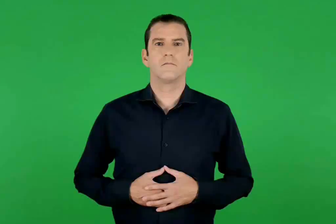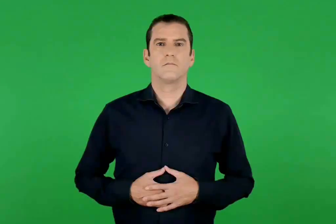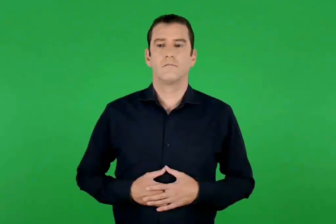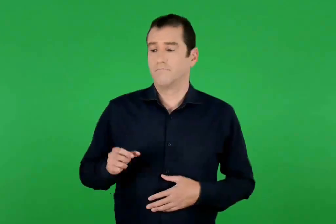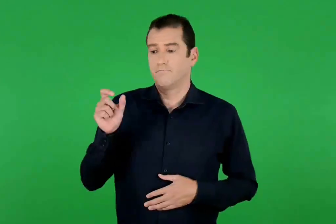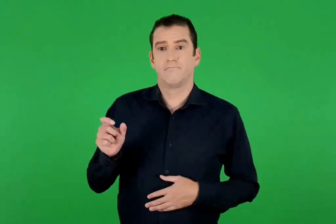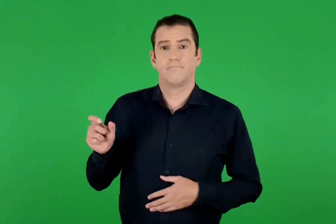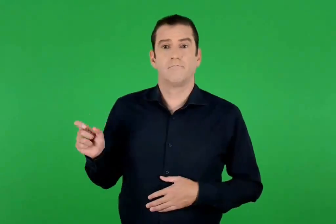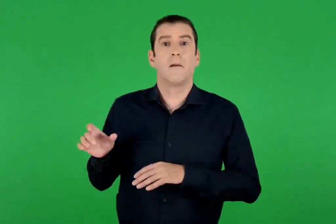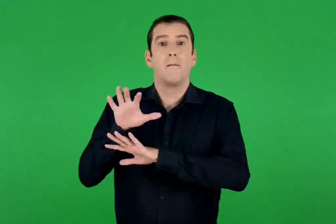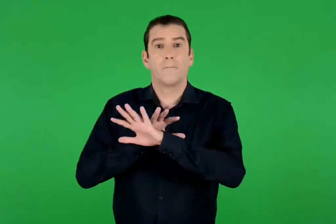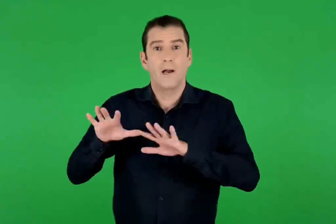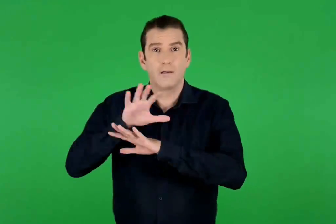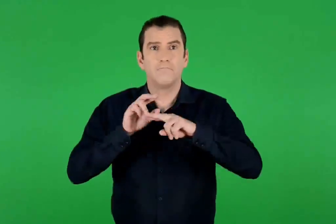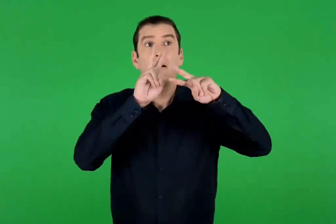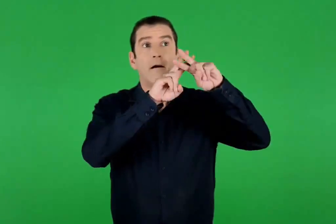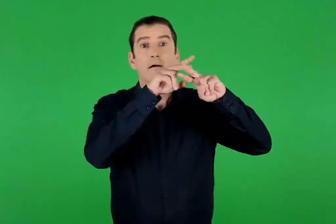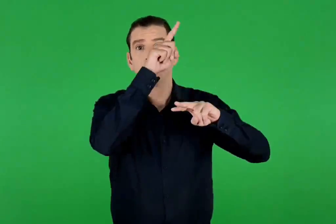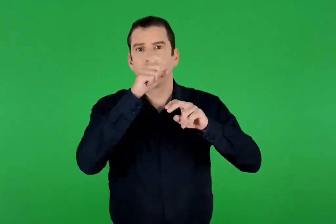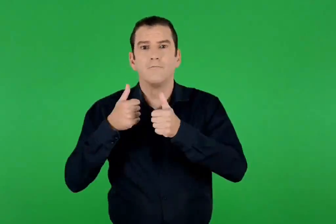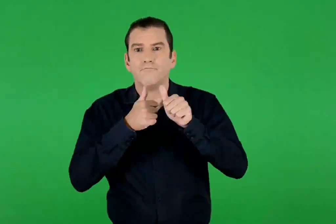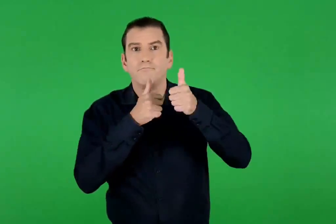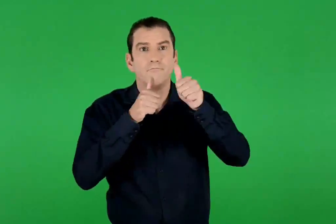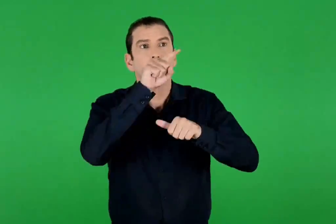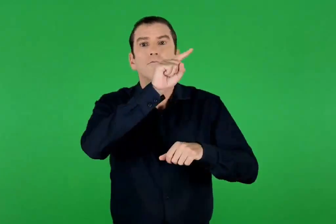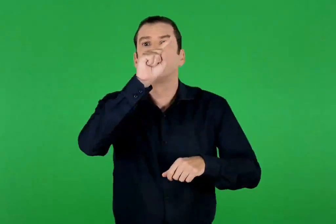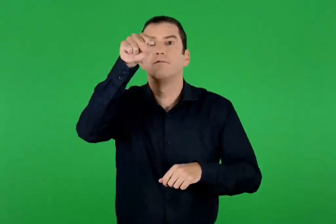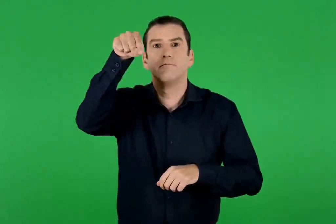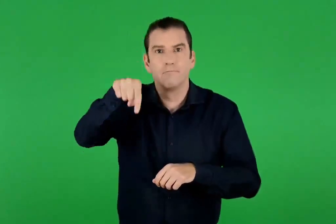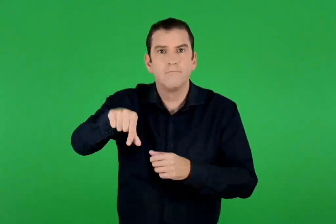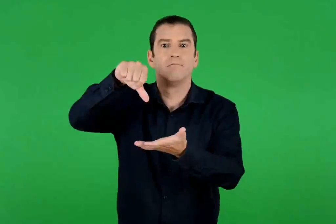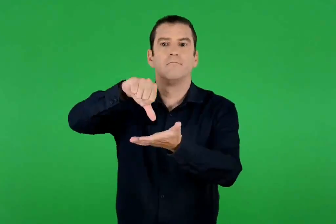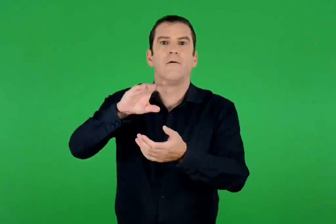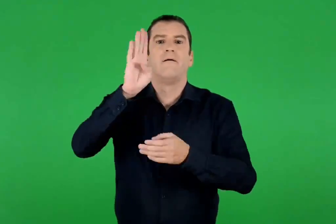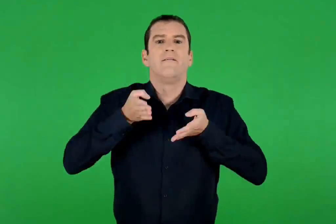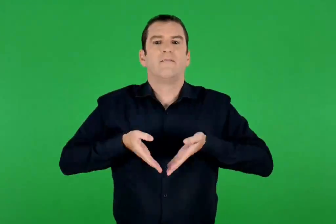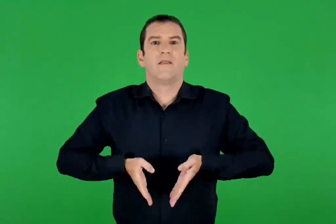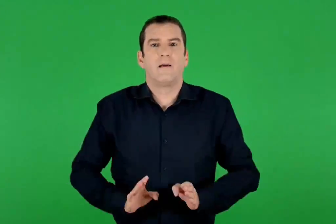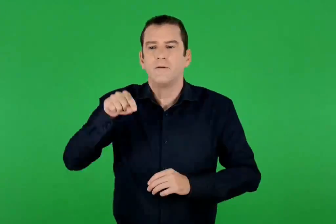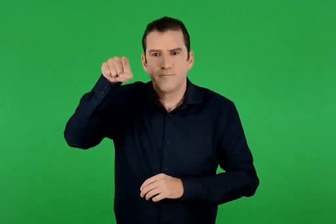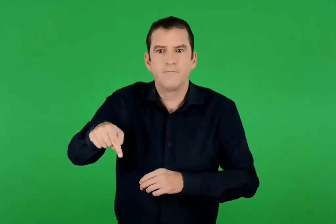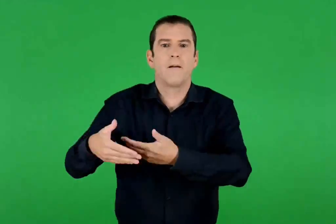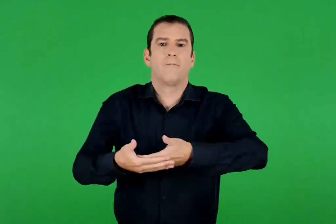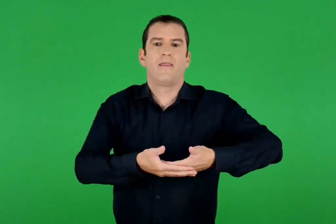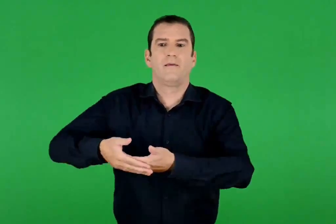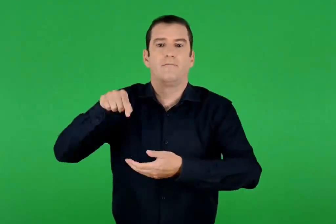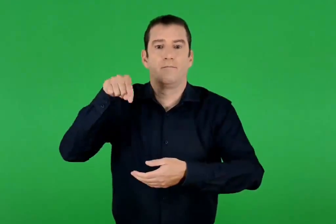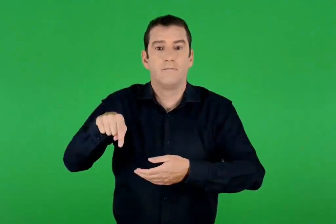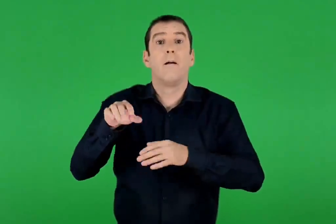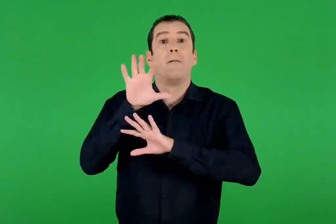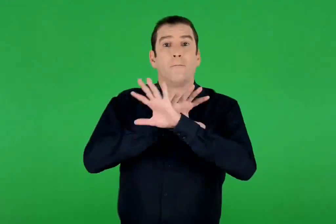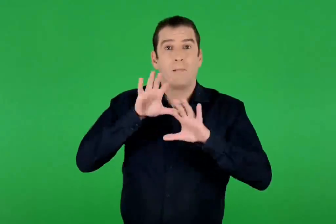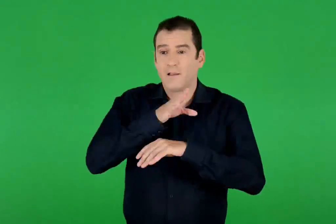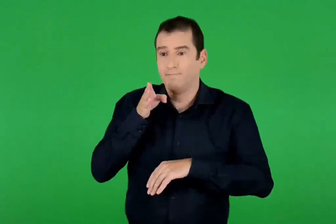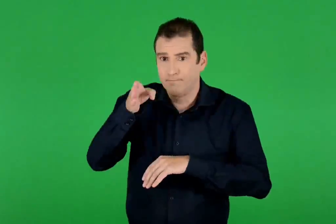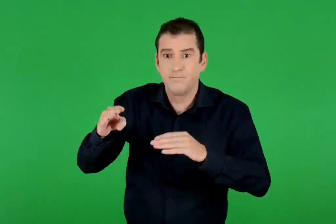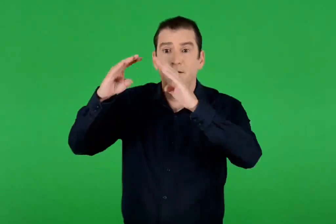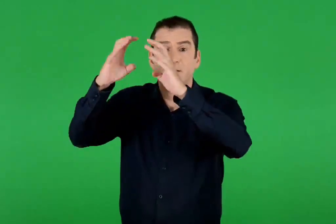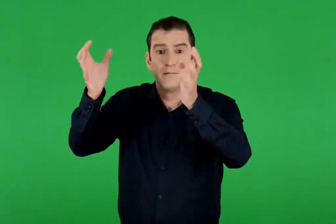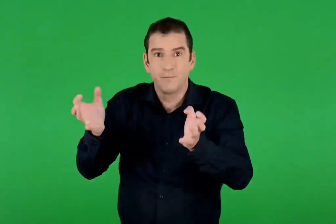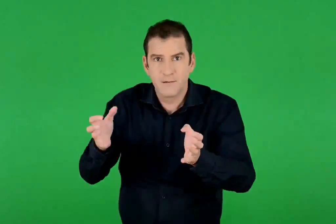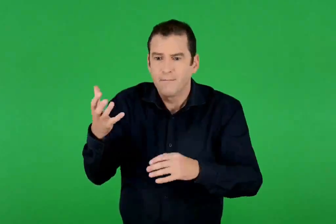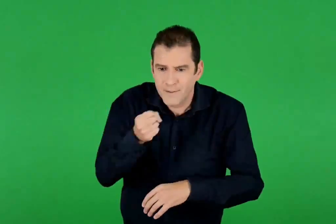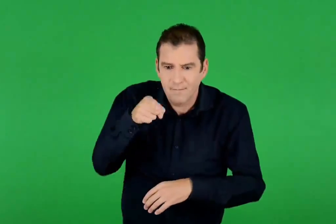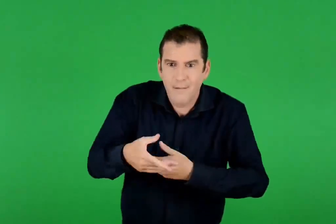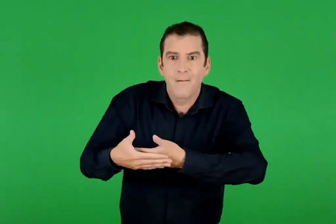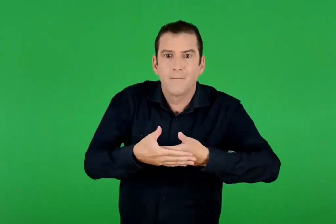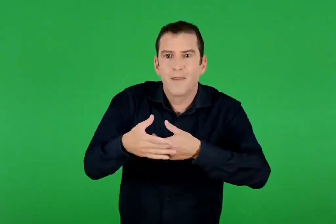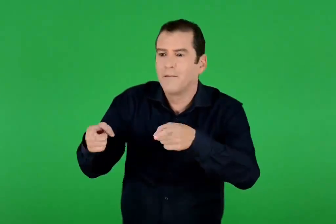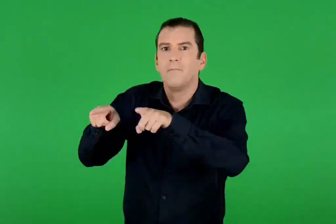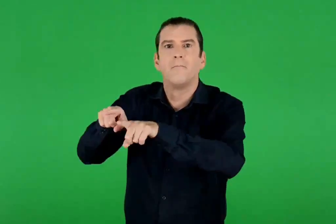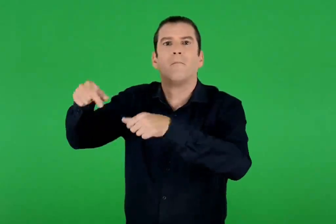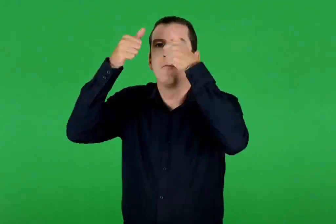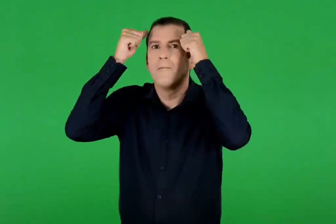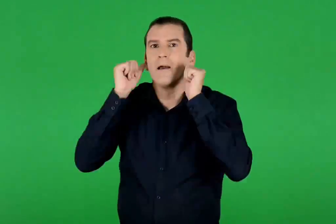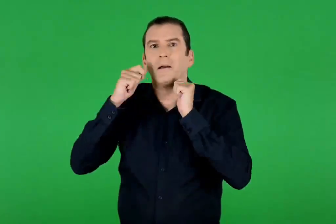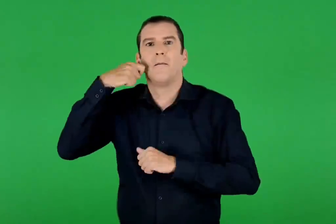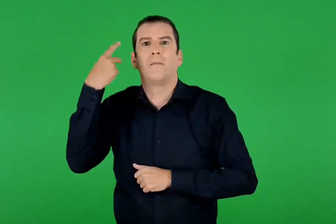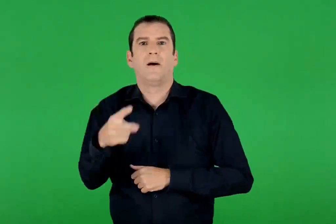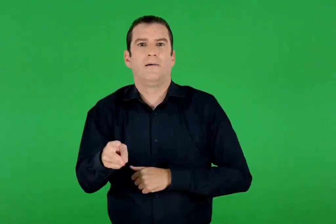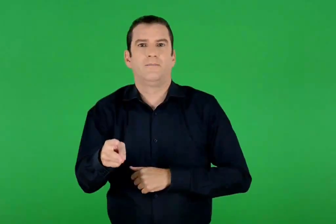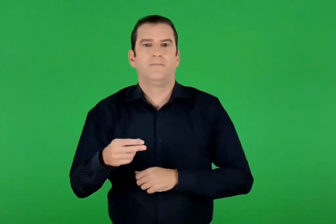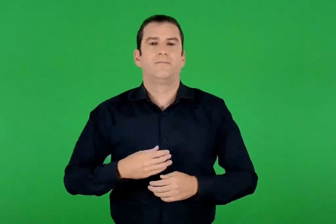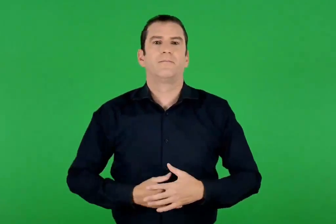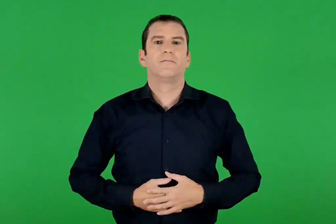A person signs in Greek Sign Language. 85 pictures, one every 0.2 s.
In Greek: οι μάγοι ακολούθησαν το αστέρι κι αυτό τους οδήγησε στη βηθλεέμ , όπου βρισκόταν το παιδί. κι όταν οι μάγοι μπήκαν στο σπίτι , βρήκαν το παιδί με τη μαρία , τη μητέρα του
